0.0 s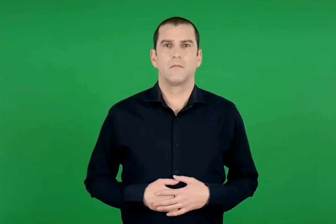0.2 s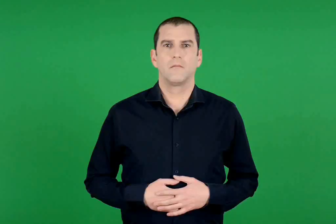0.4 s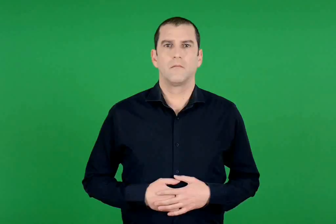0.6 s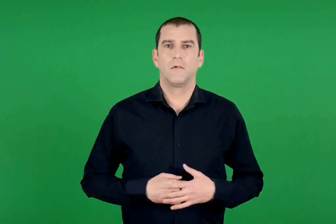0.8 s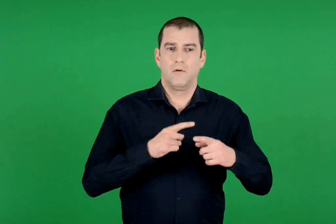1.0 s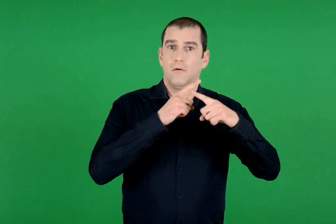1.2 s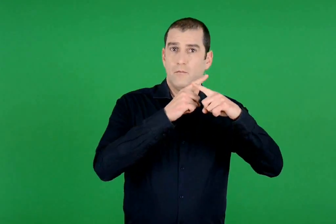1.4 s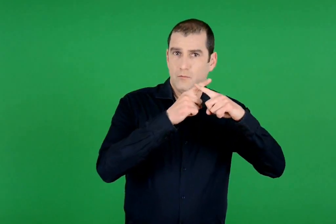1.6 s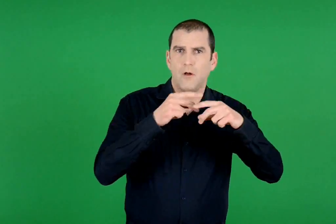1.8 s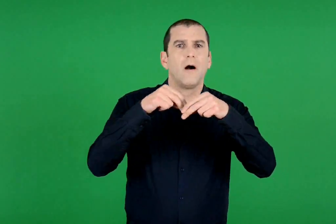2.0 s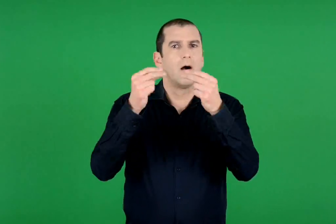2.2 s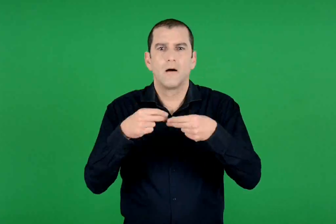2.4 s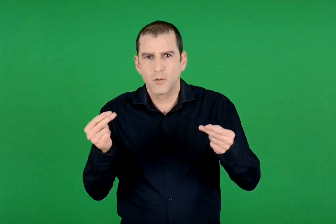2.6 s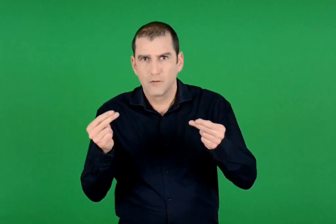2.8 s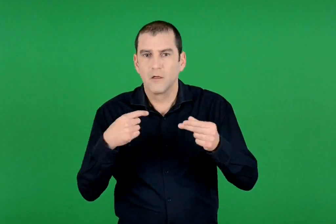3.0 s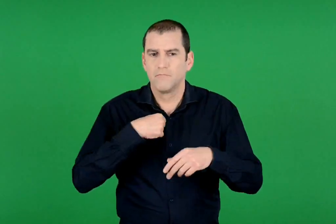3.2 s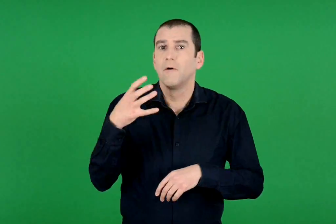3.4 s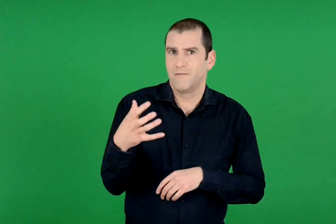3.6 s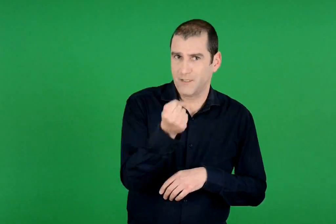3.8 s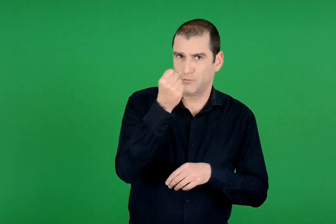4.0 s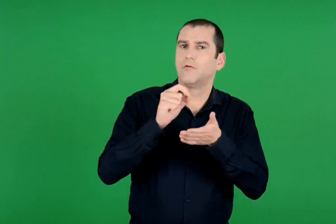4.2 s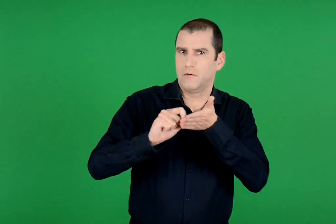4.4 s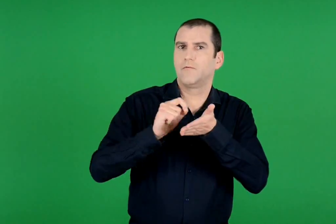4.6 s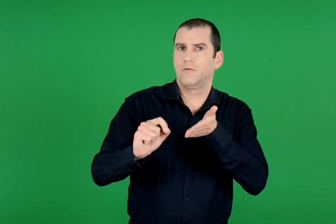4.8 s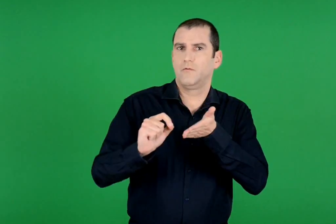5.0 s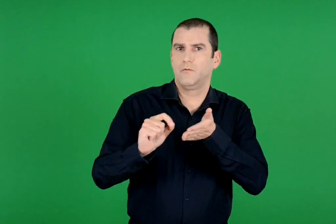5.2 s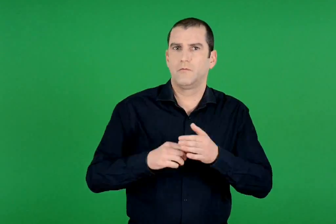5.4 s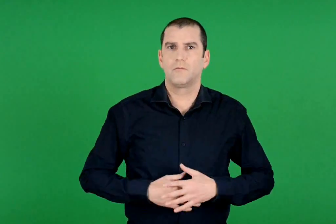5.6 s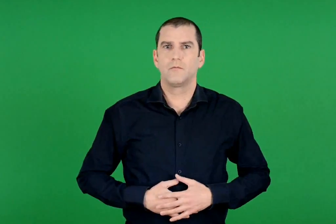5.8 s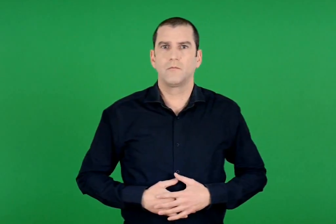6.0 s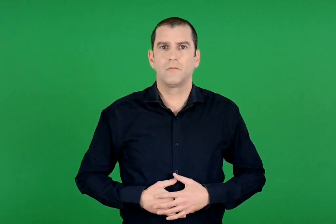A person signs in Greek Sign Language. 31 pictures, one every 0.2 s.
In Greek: βρίσκω και γράφω τα γινόμενα
